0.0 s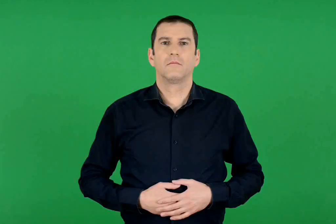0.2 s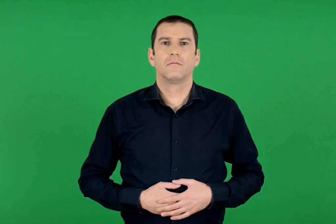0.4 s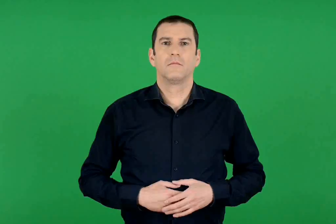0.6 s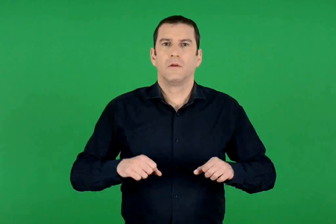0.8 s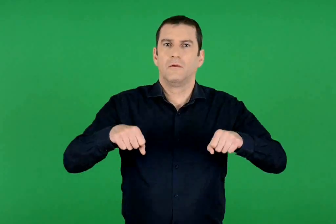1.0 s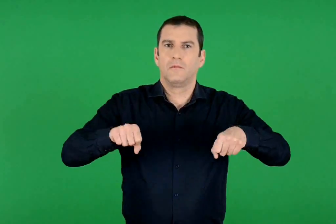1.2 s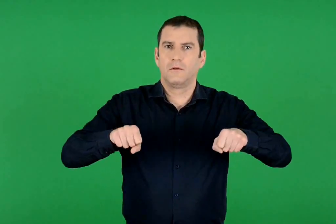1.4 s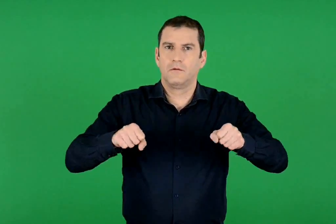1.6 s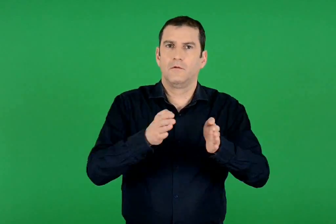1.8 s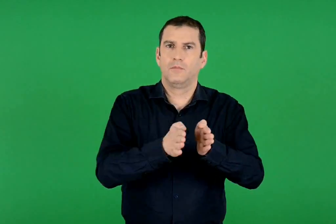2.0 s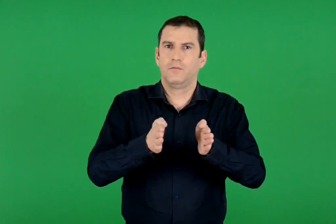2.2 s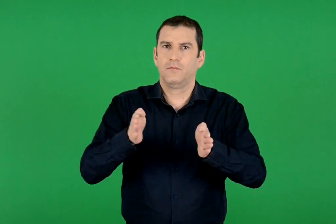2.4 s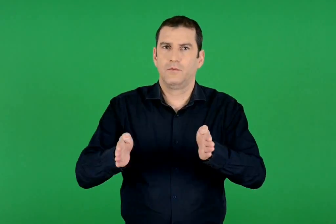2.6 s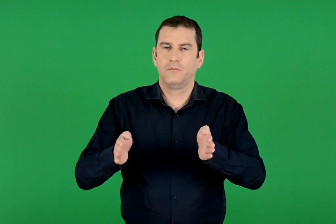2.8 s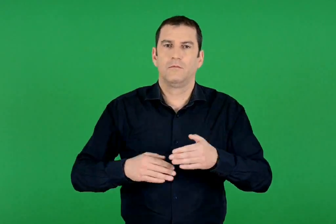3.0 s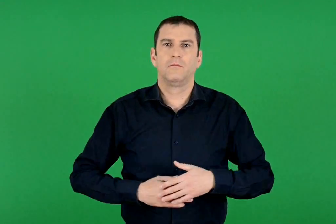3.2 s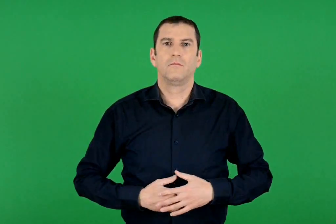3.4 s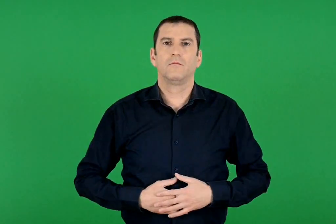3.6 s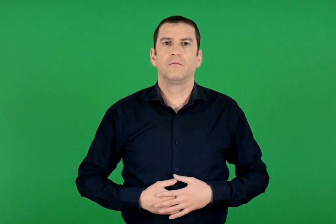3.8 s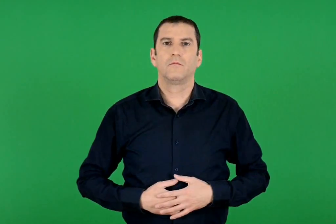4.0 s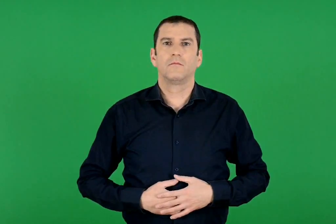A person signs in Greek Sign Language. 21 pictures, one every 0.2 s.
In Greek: μοτοσικλέτες
